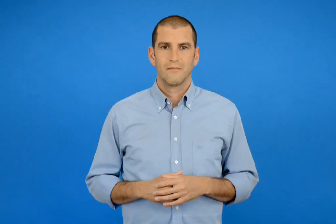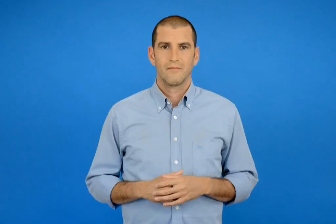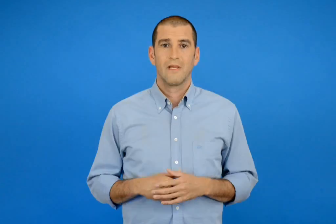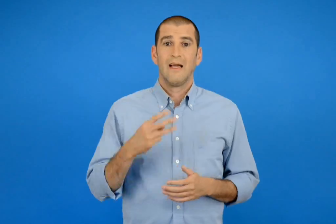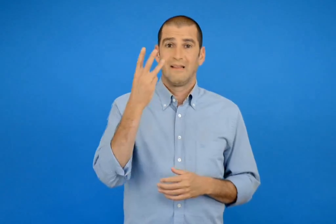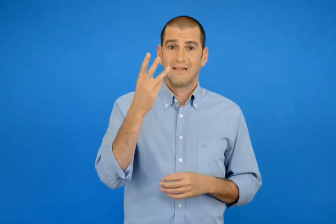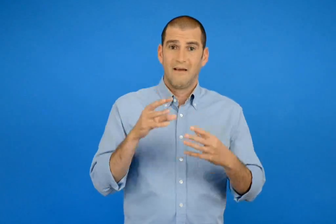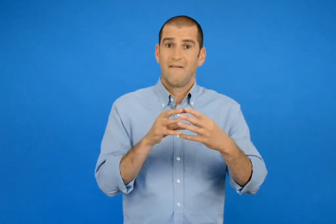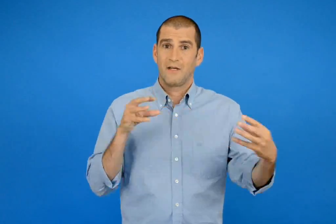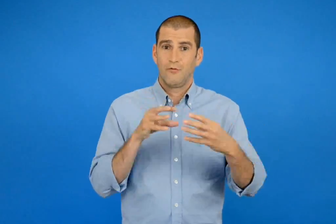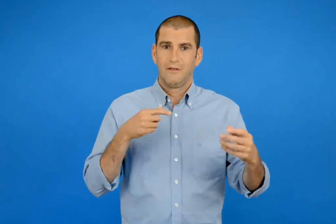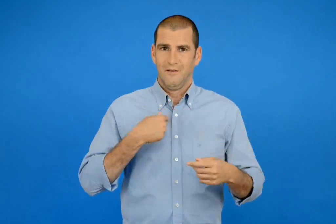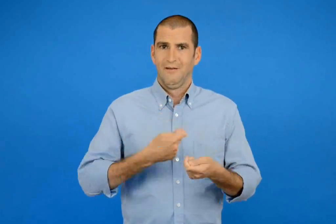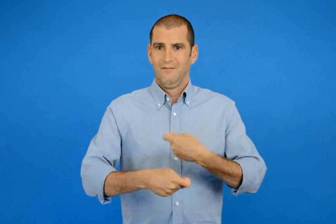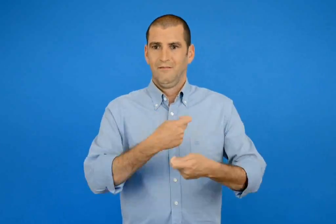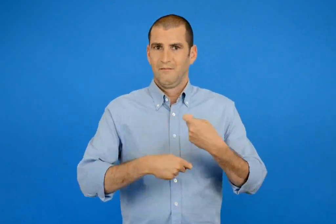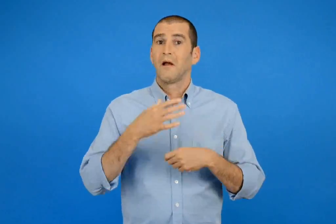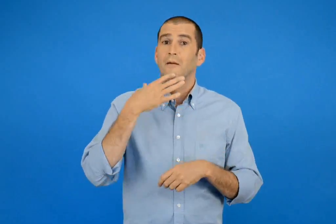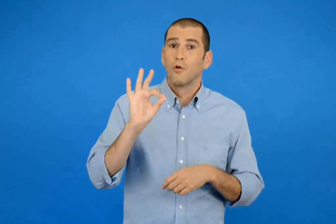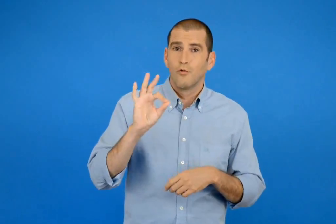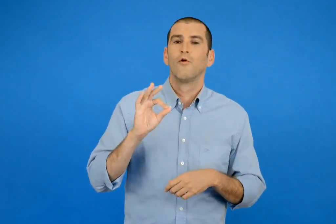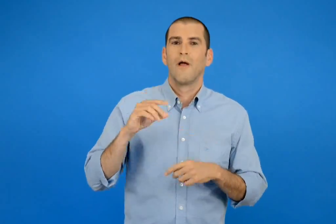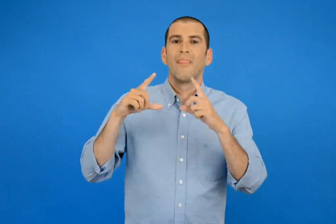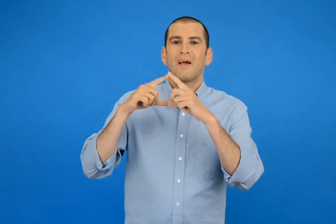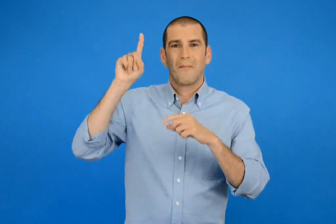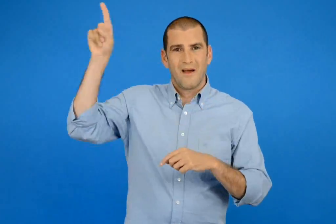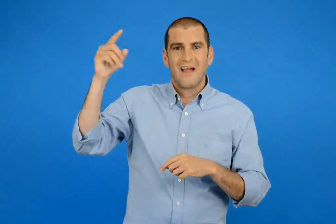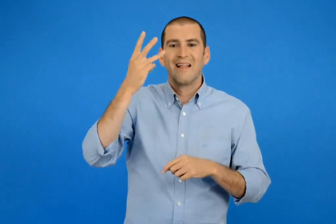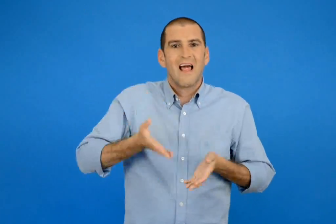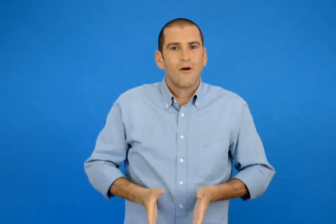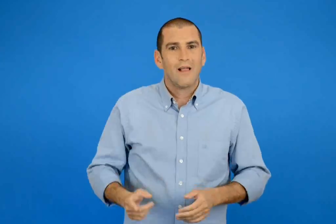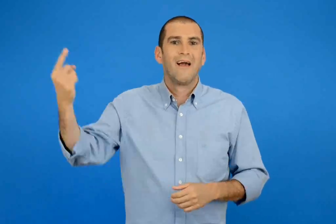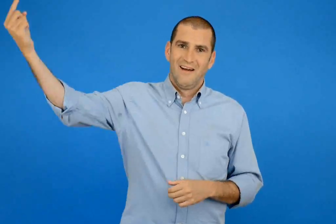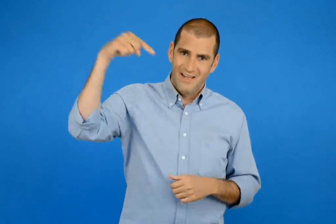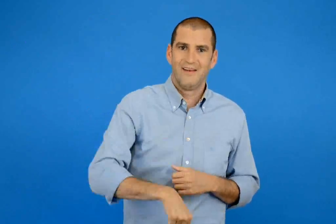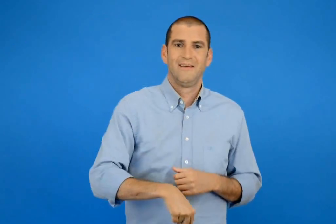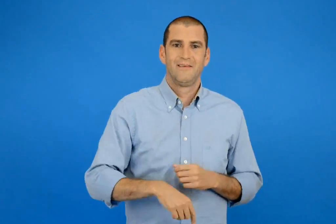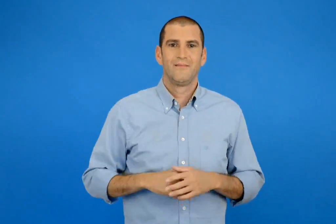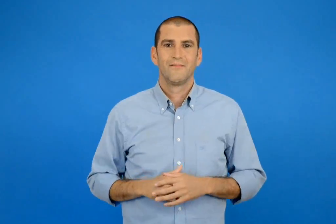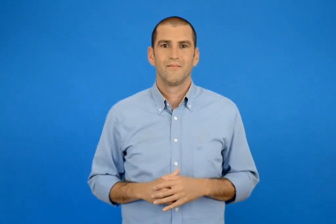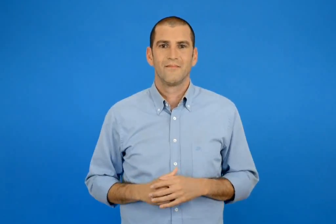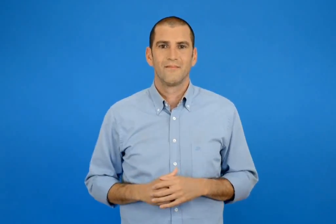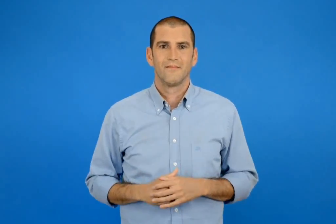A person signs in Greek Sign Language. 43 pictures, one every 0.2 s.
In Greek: θα πάρω 3 φραντζόλες γιατι ήρθαν τα εγγονάκια μου από τη δράμα
